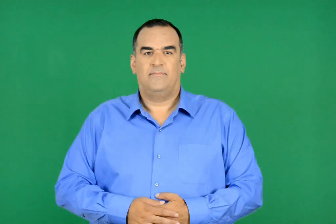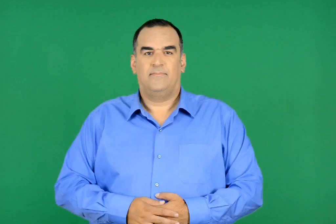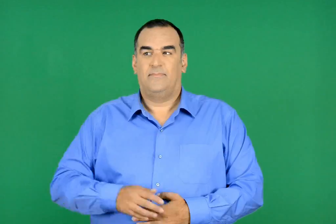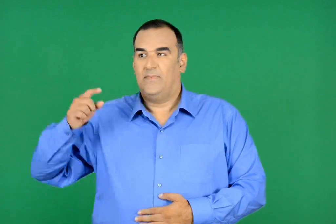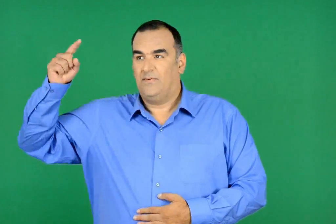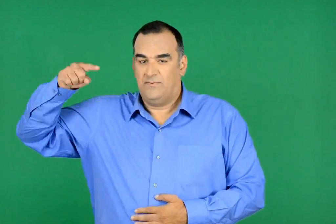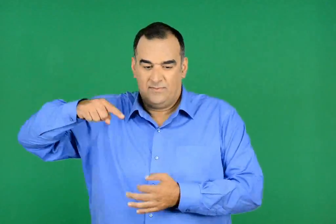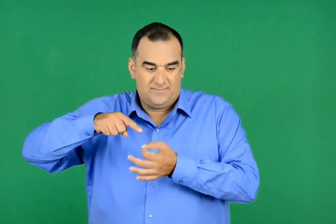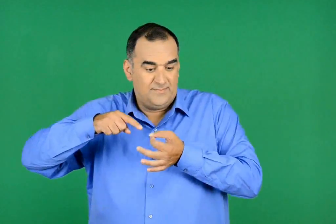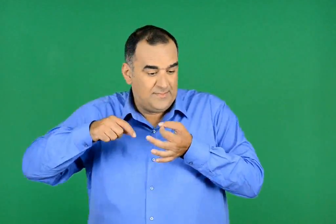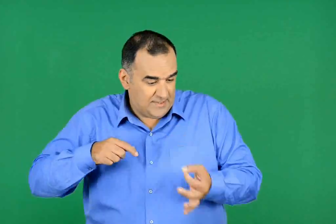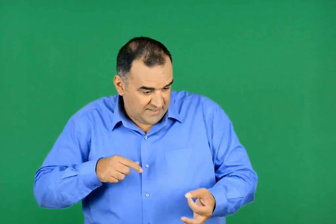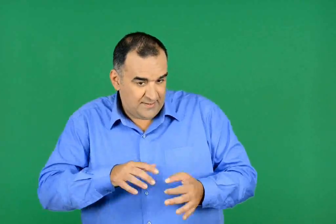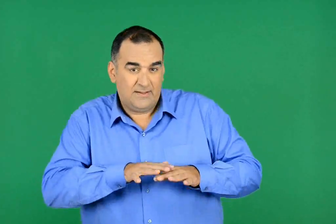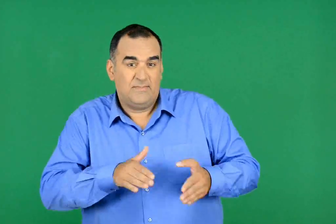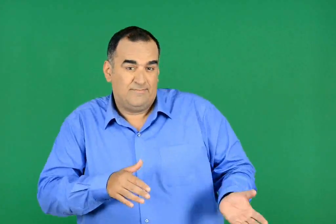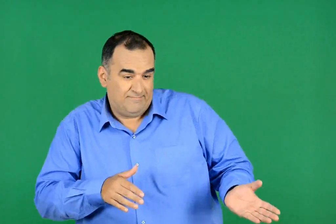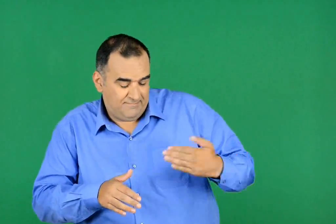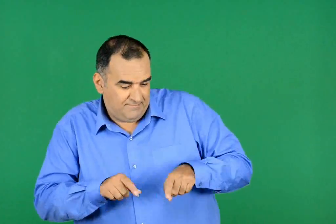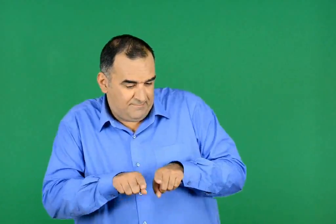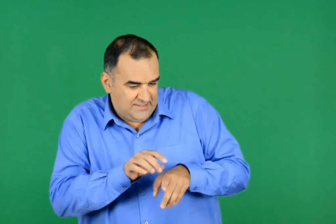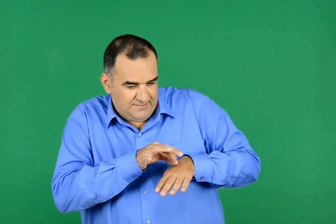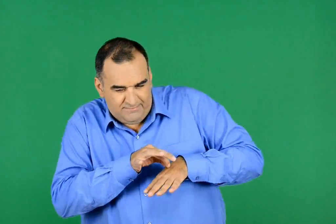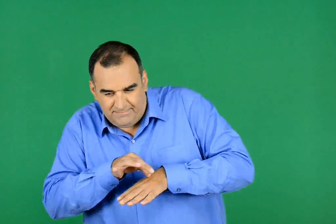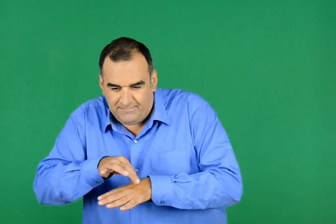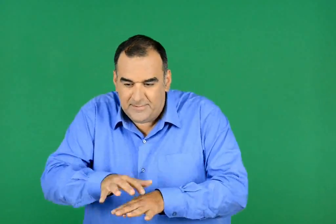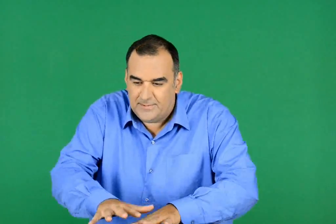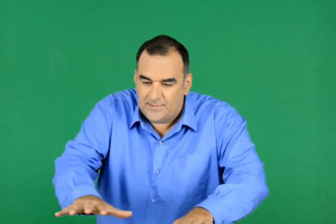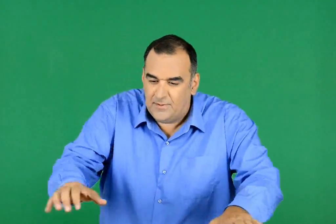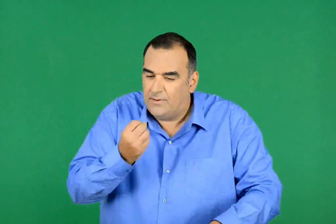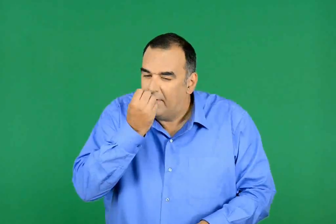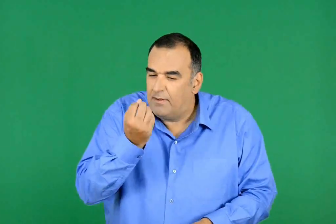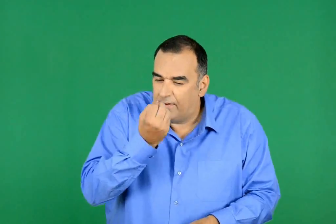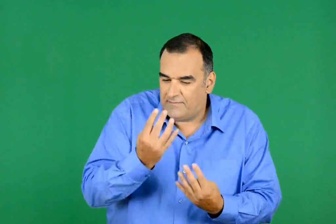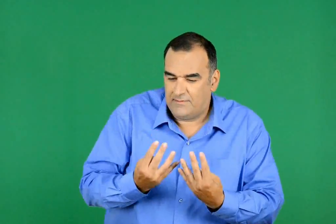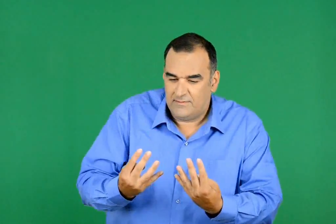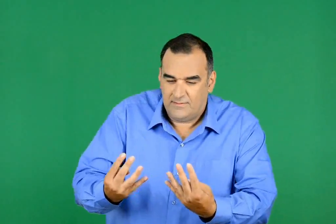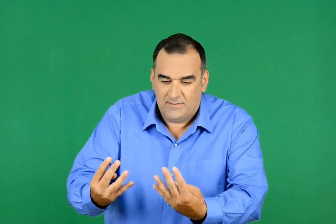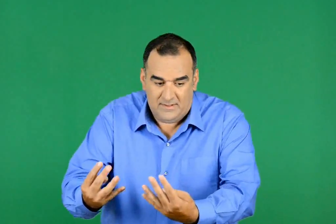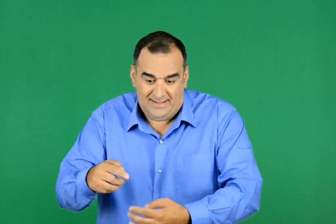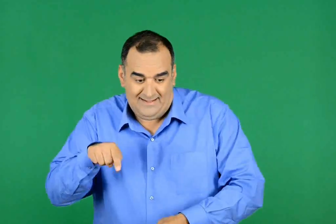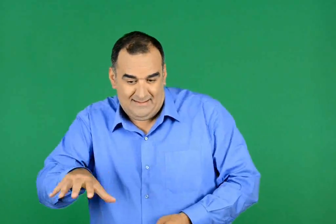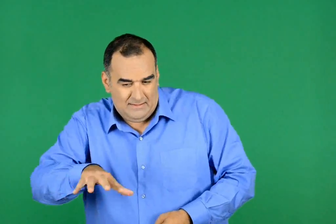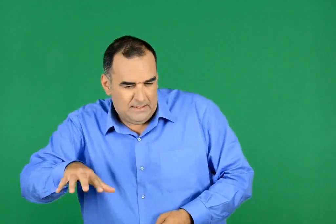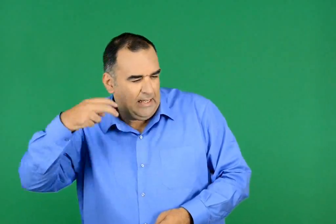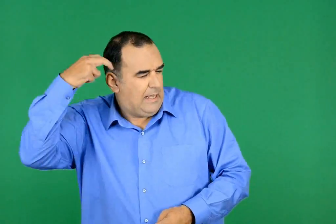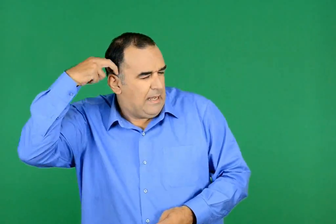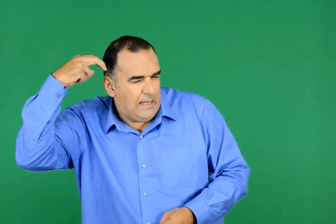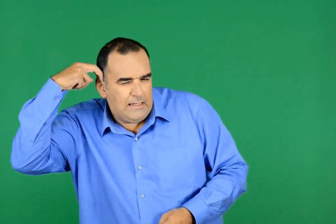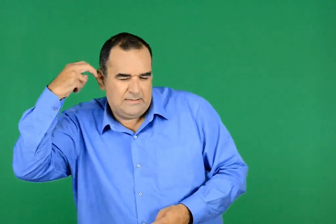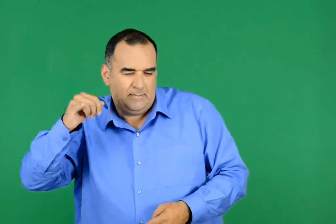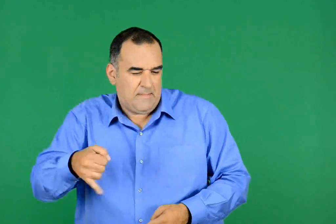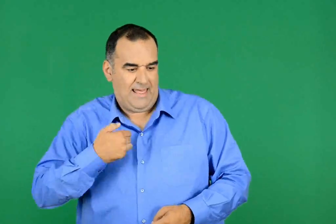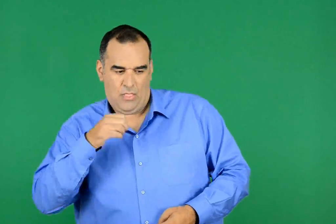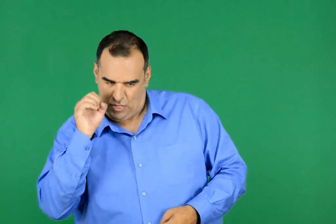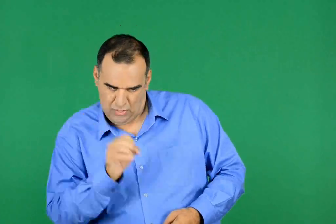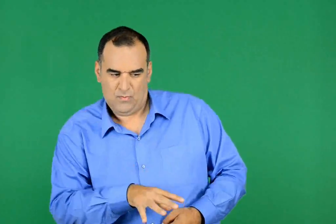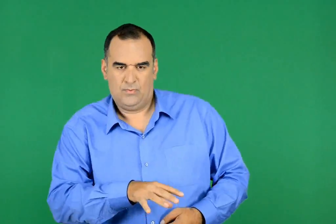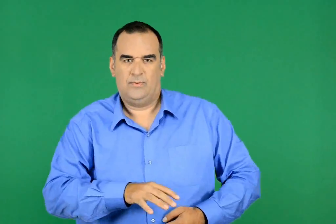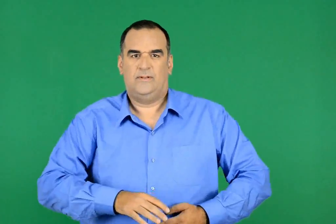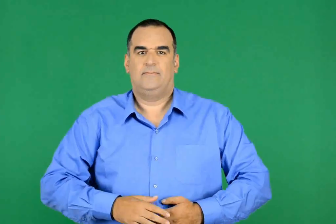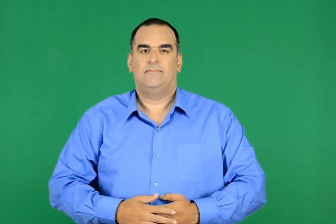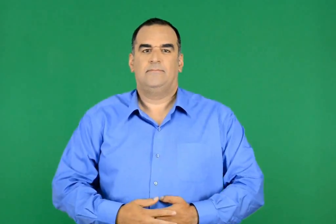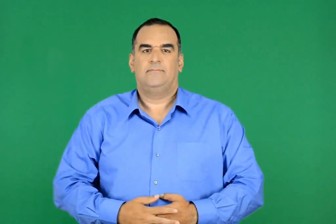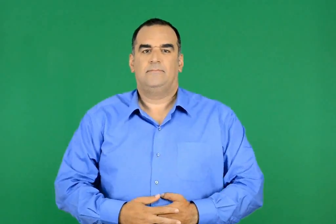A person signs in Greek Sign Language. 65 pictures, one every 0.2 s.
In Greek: έλα µαζί µου , του είπε η αχτίδα. θα σε σεργιανίσω στα τριαντάφυλλα και στα σπαρτά , θα σε φιλέψω κεράσια και µέλι
